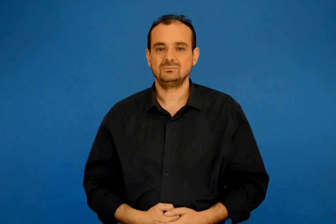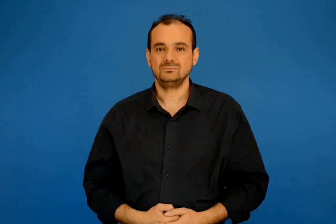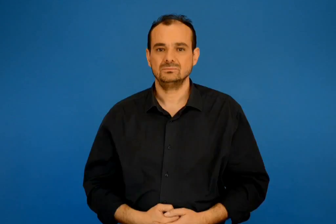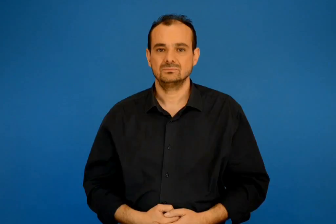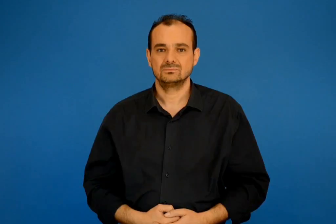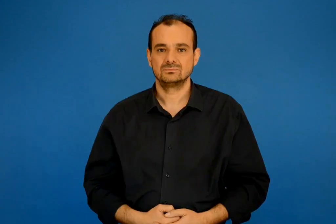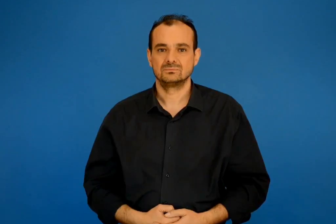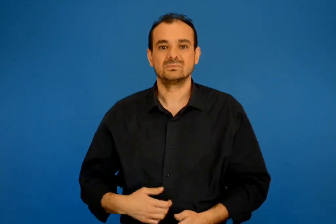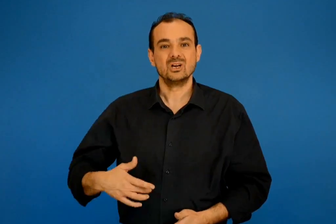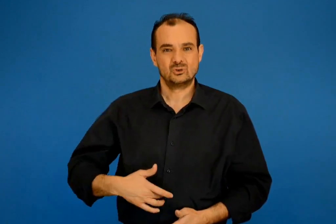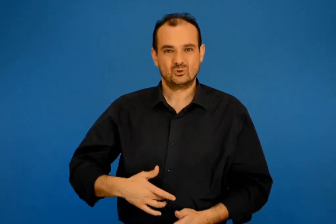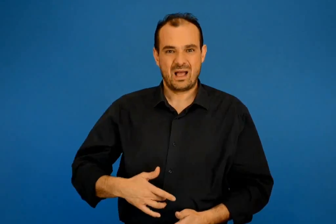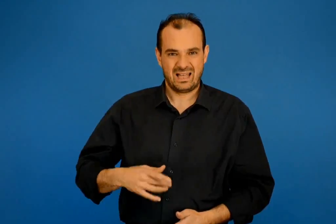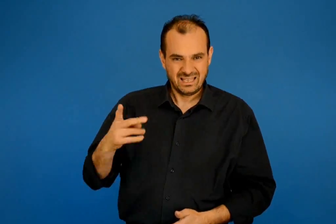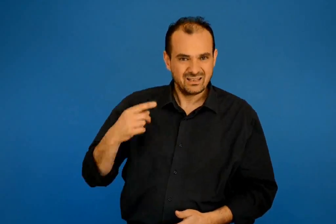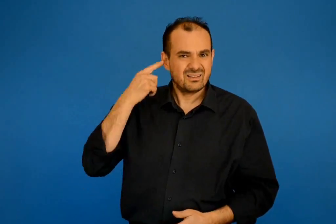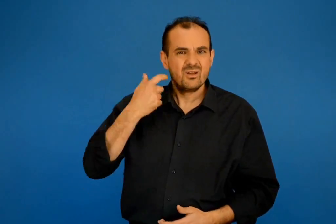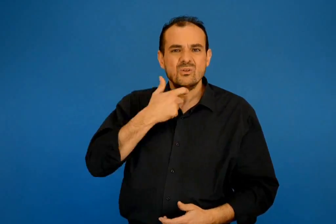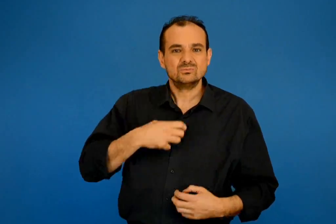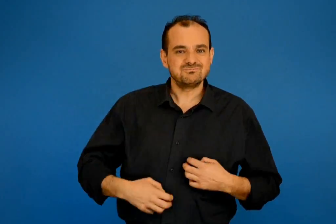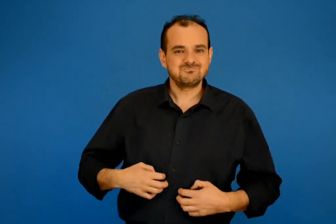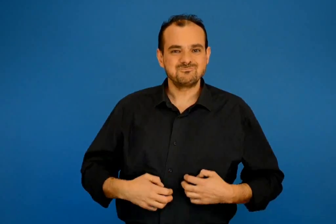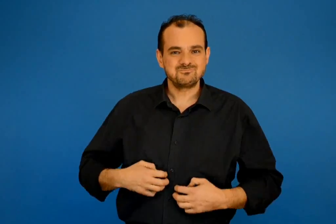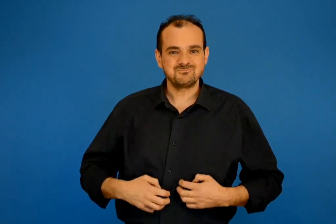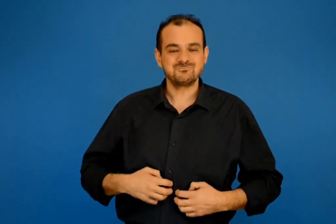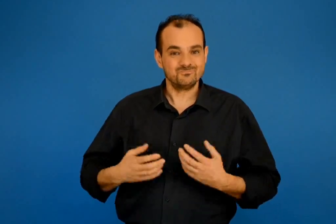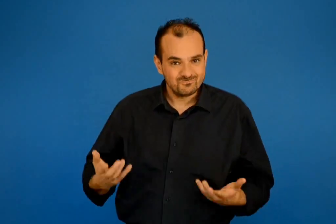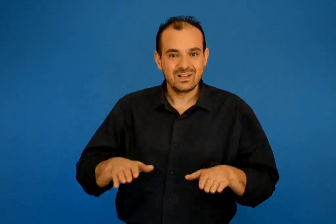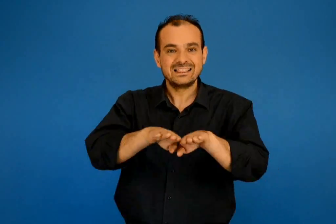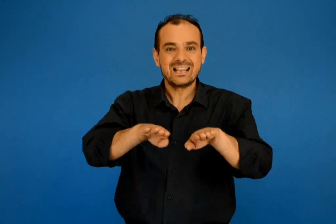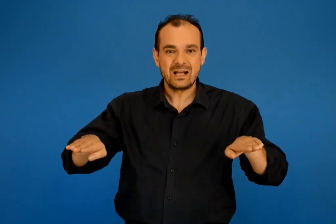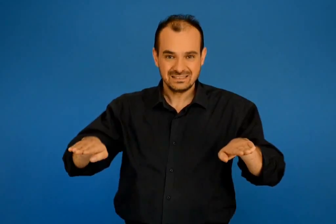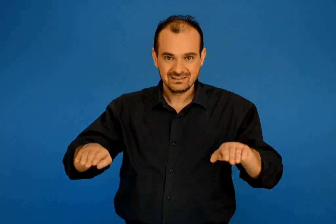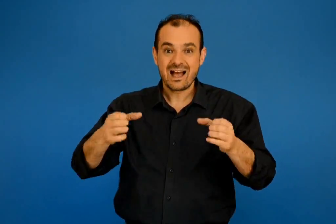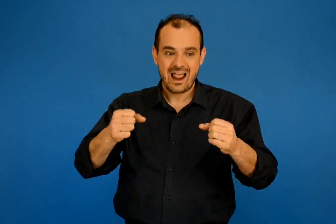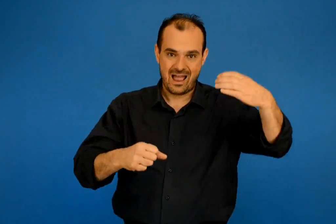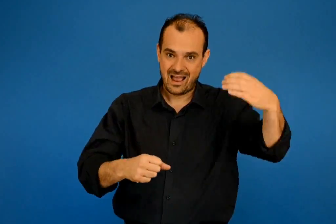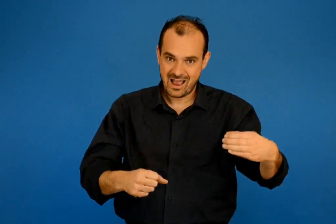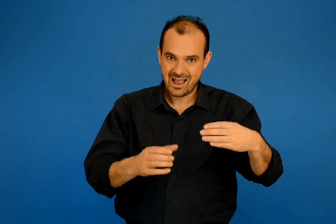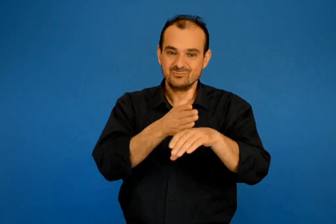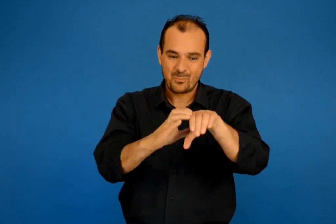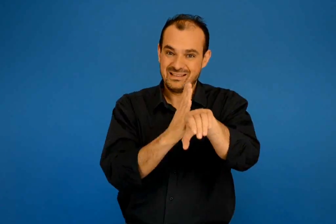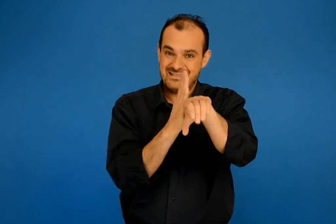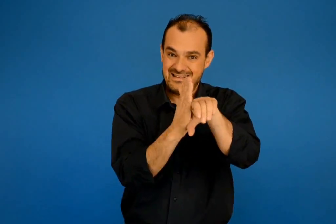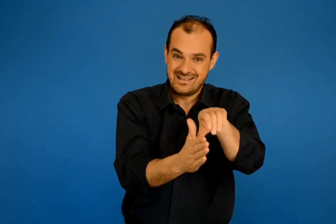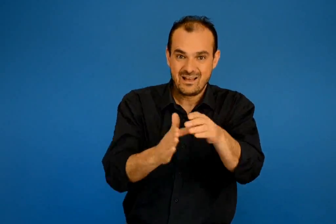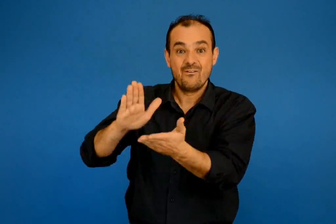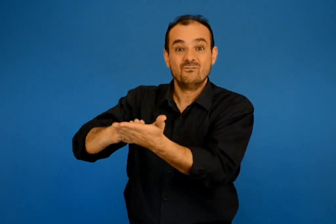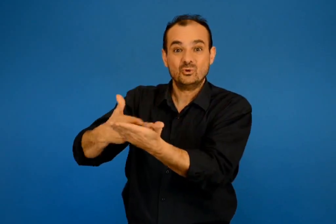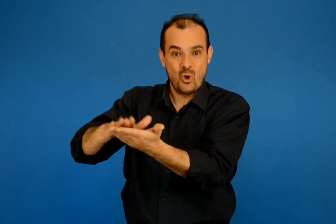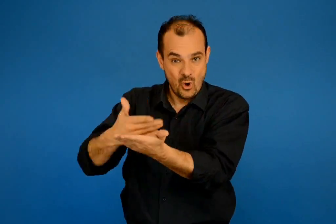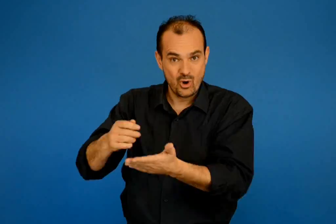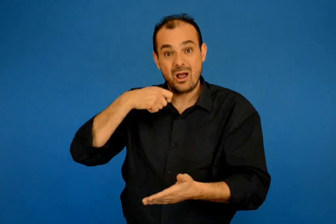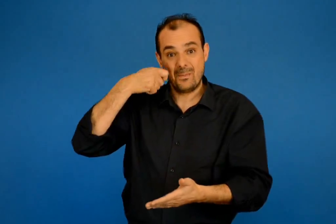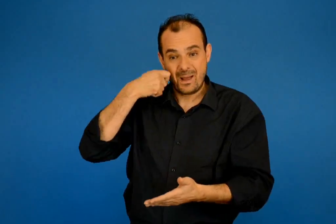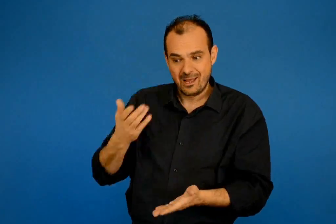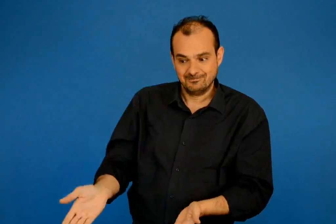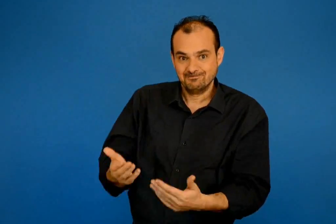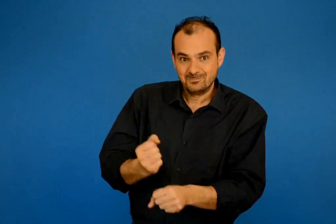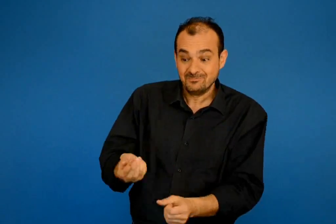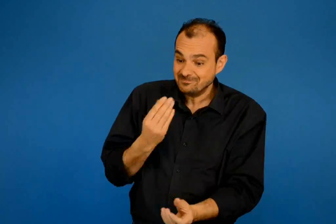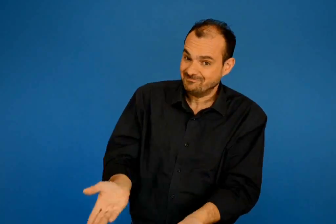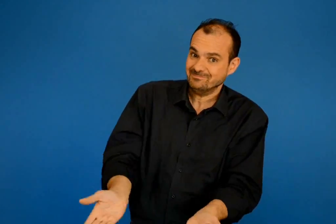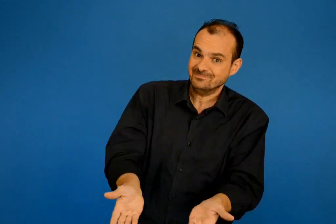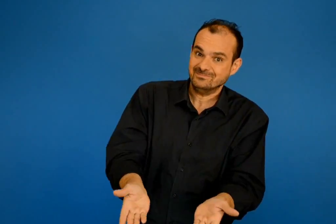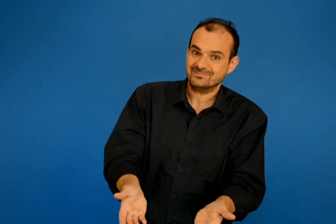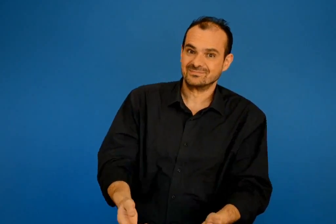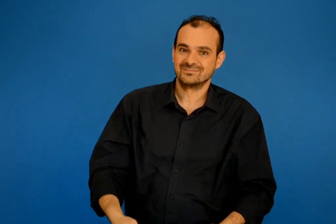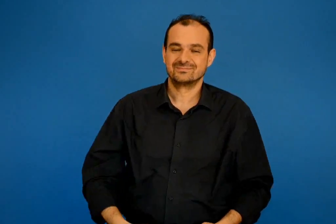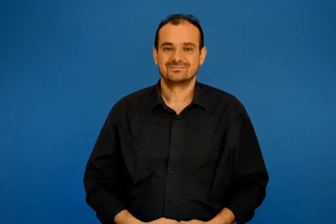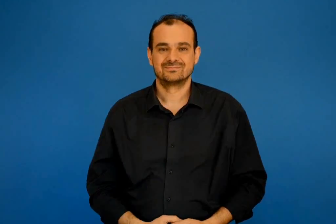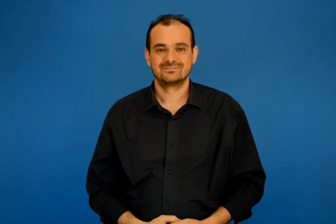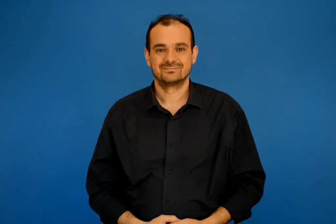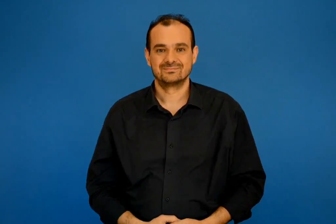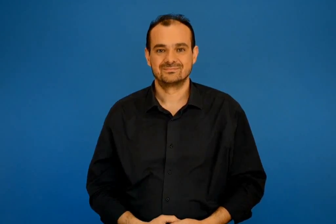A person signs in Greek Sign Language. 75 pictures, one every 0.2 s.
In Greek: το στομάχι του έκανε περίεργους θορύβους κι έτσι το γάλα και η φέτα με το βούτυρο έμειναν πάνω στο τραπέζι η μαμά επέμενε
